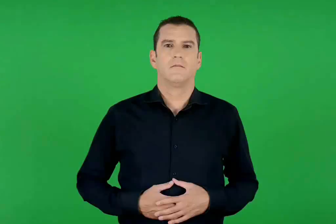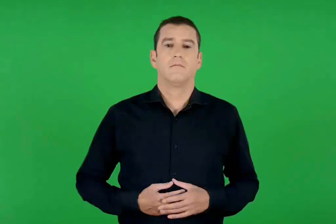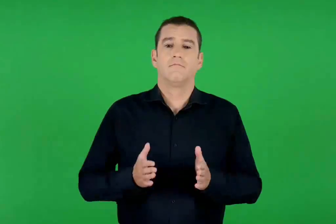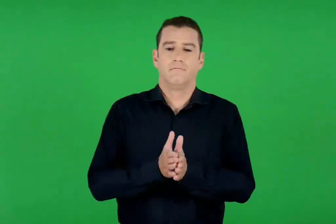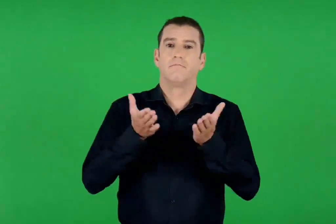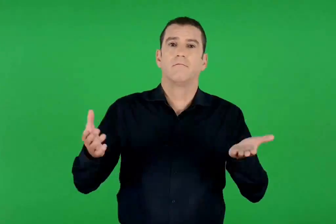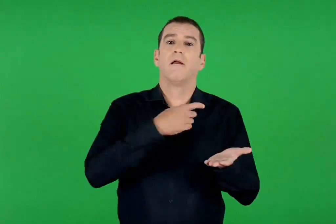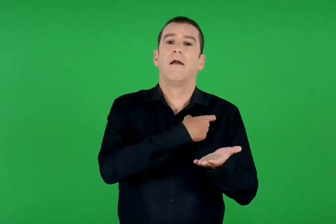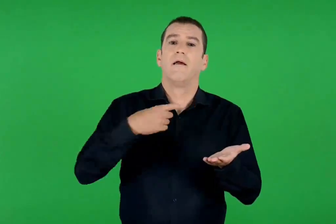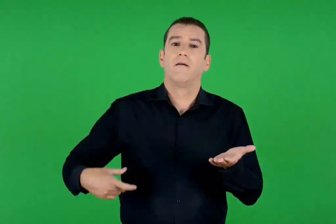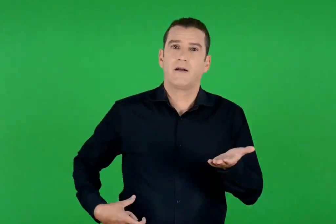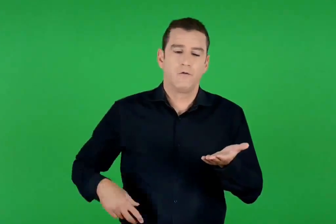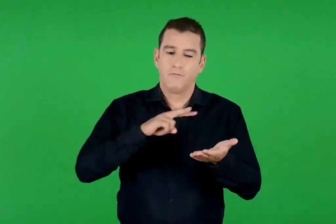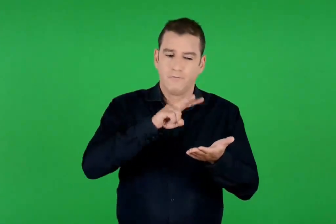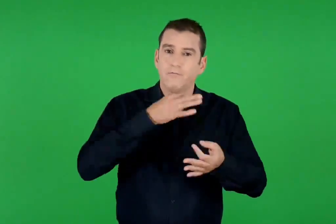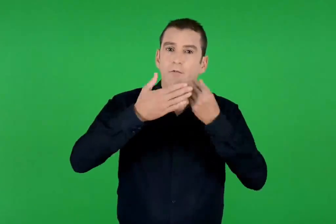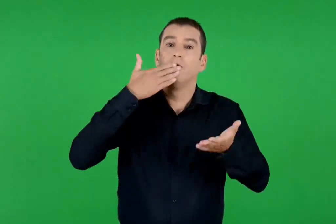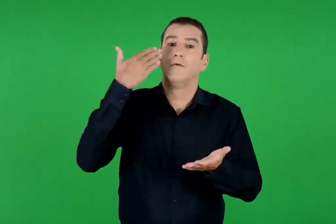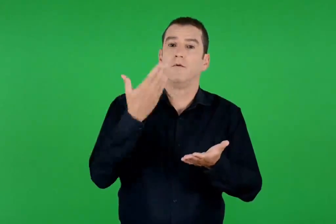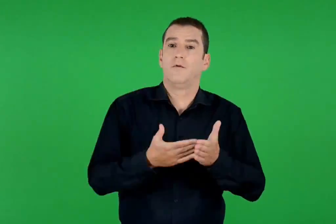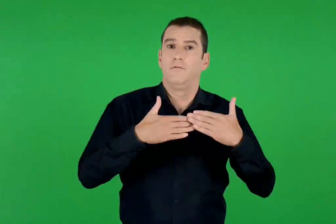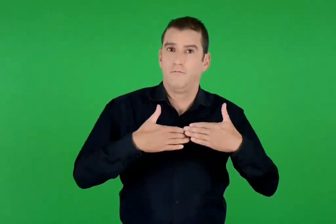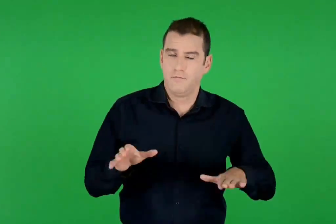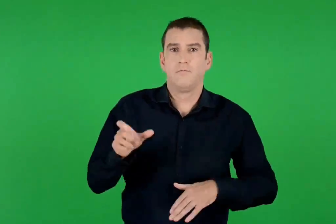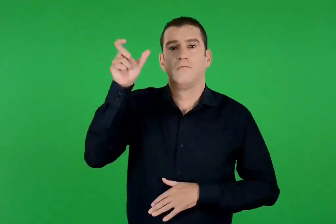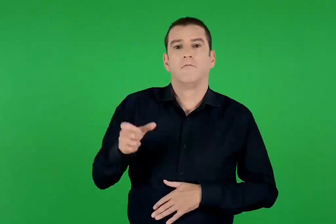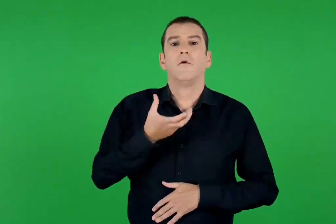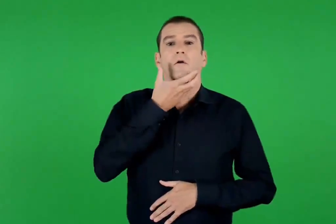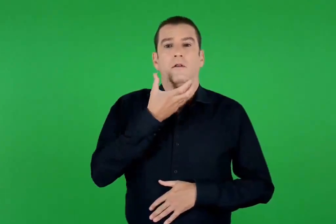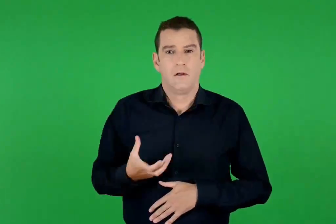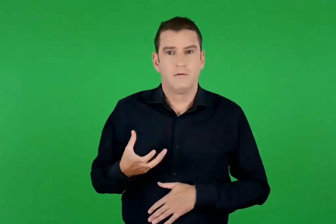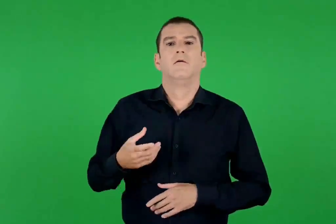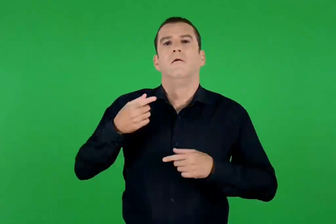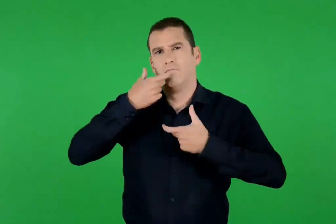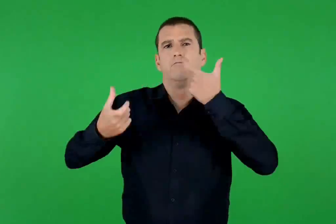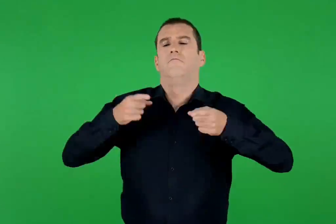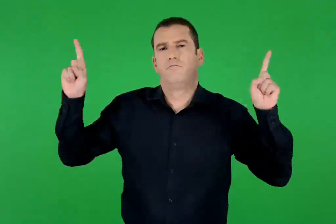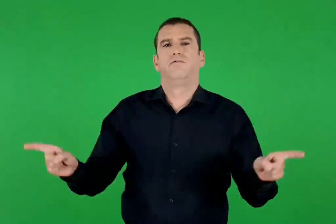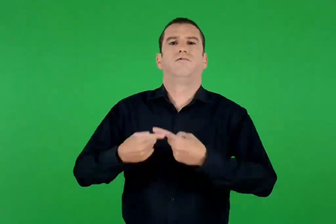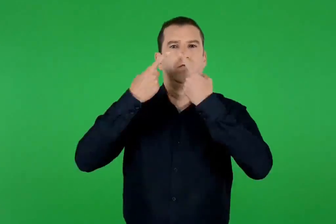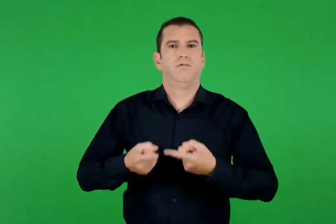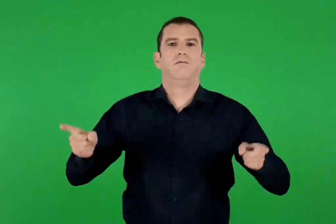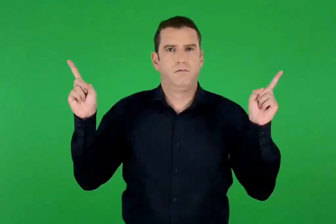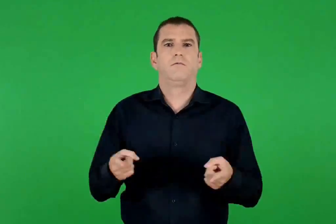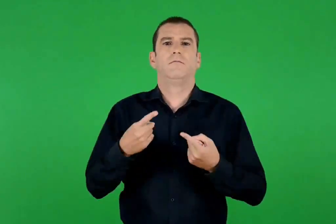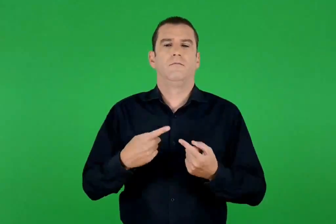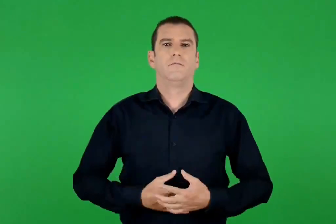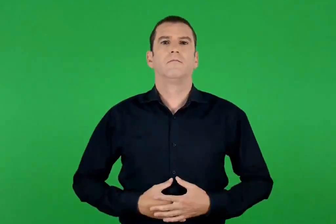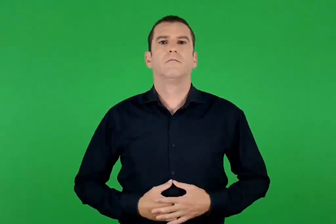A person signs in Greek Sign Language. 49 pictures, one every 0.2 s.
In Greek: μόλις τελειώσει το ευαγγέλιο , ο ιερέας μεγαλόφωνα ψάλλει
